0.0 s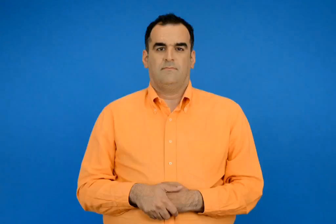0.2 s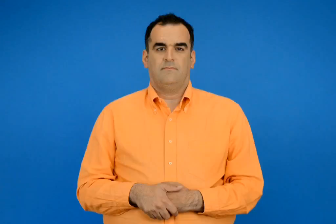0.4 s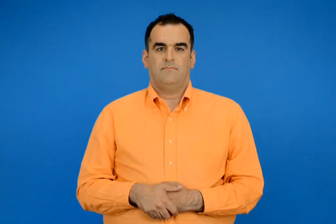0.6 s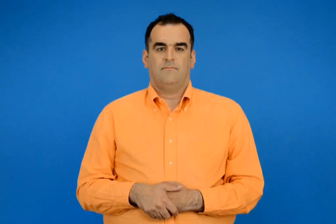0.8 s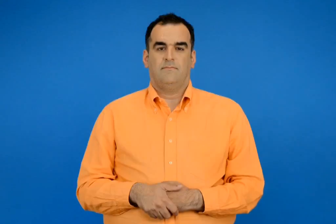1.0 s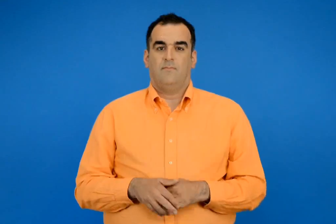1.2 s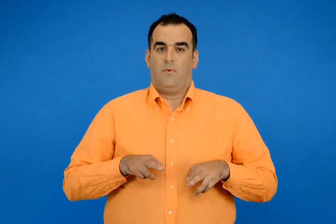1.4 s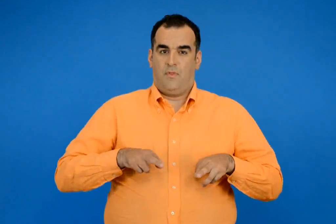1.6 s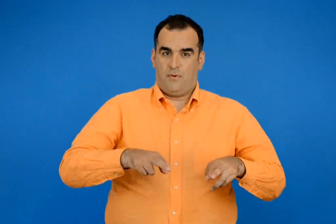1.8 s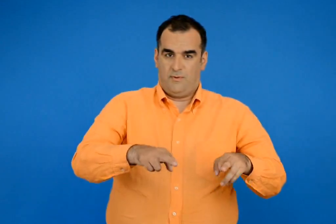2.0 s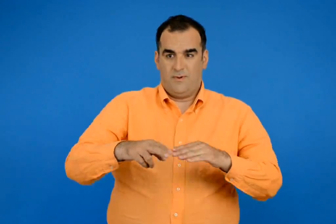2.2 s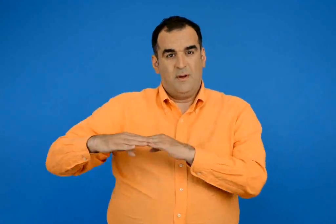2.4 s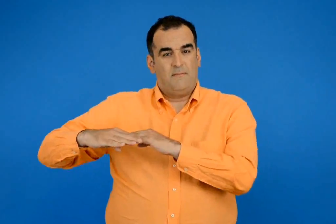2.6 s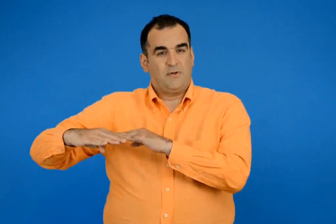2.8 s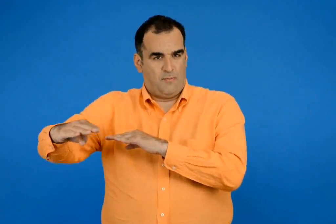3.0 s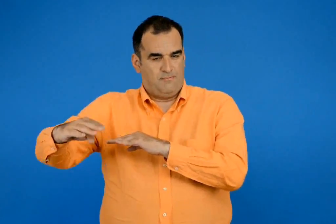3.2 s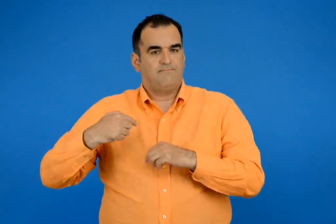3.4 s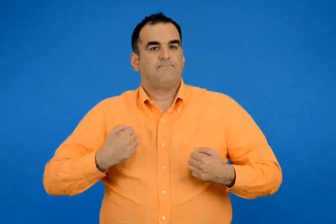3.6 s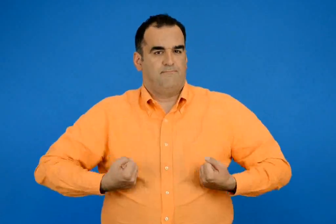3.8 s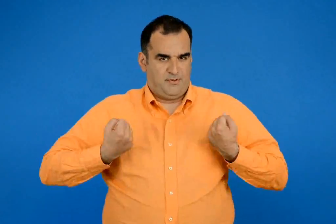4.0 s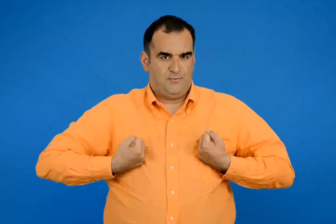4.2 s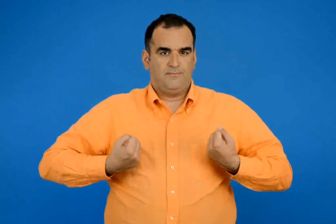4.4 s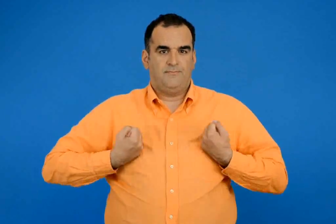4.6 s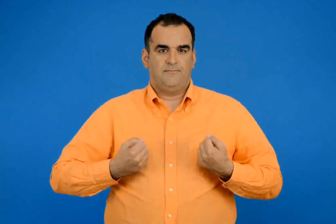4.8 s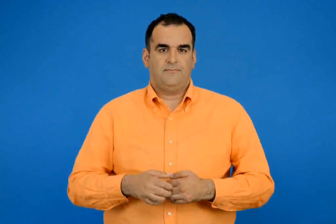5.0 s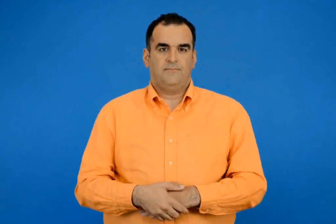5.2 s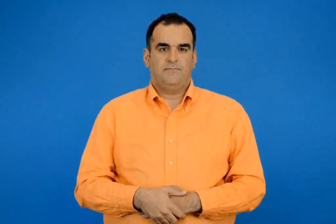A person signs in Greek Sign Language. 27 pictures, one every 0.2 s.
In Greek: παίζω στους δρόμους και στα πεζοδρομία
